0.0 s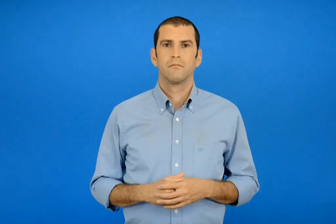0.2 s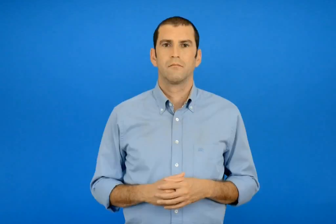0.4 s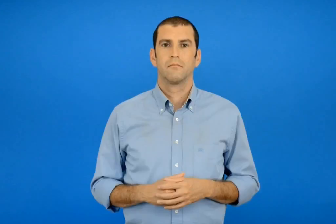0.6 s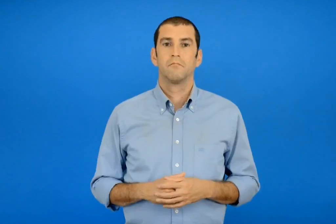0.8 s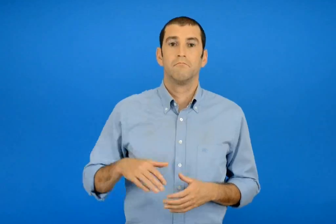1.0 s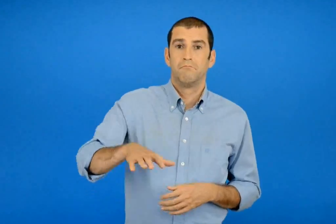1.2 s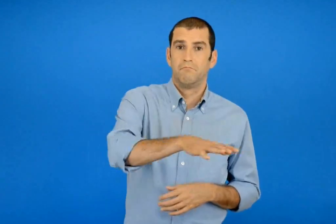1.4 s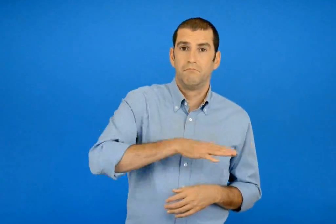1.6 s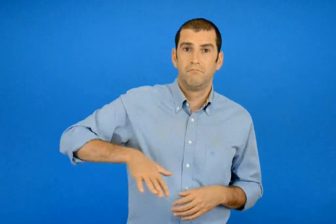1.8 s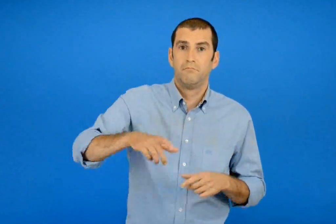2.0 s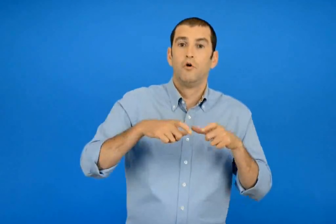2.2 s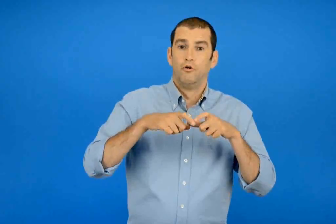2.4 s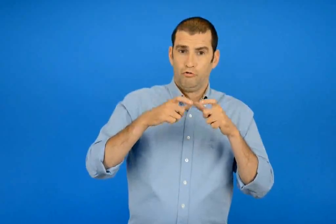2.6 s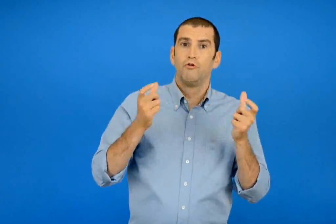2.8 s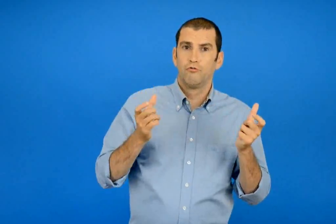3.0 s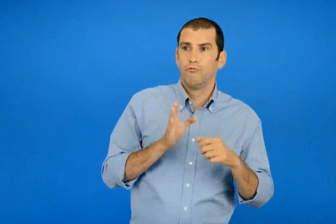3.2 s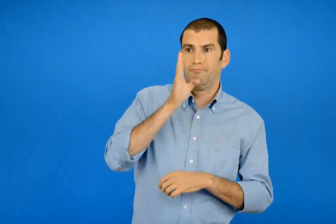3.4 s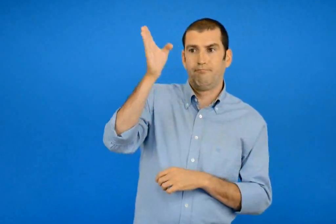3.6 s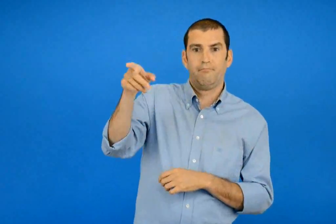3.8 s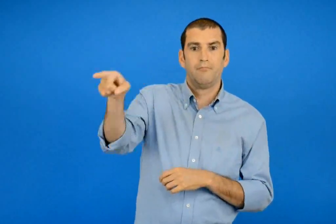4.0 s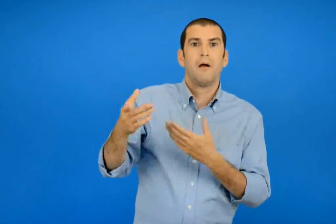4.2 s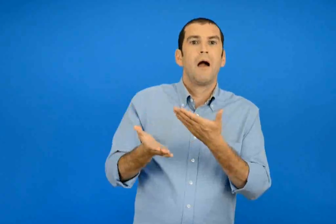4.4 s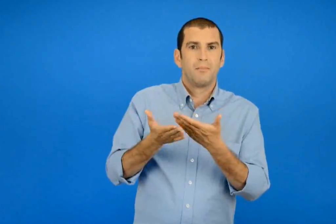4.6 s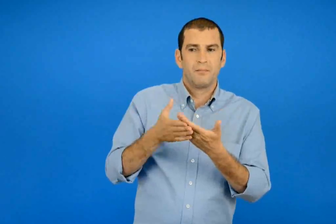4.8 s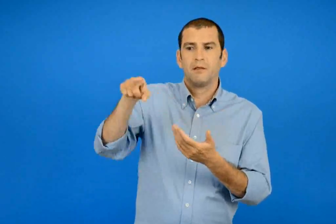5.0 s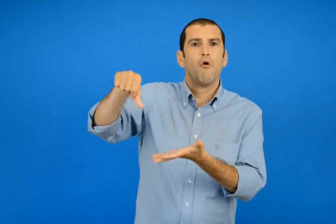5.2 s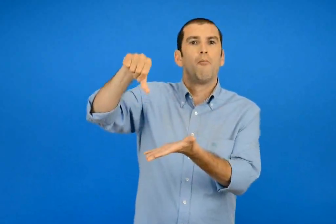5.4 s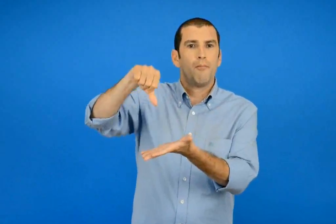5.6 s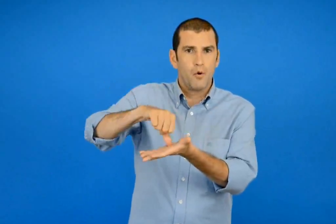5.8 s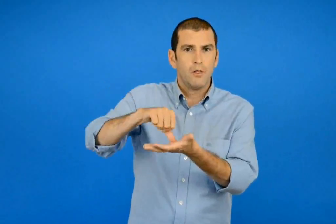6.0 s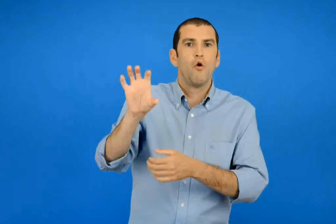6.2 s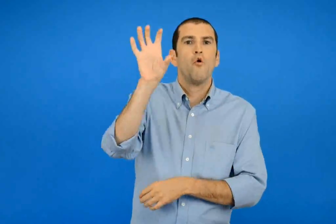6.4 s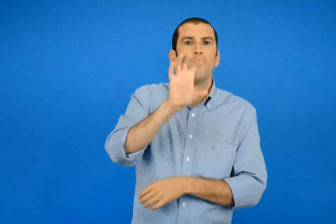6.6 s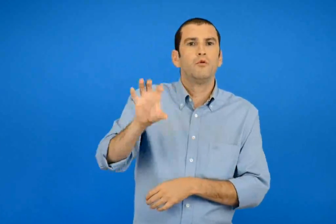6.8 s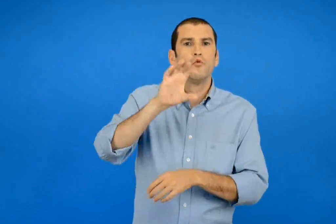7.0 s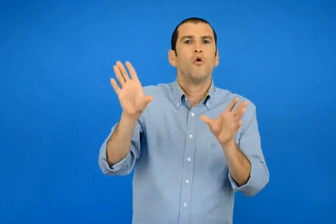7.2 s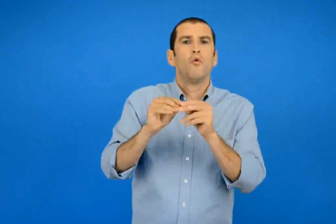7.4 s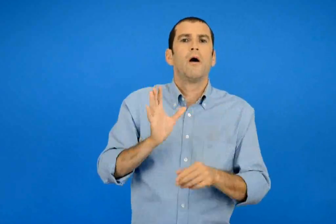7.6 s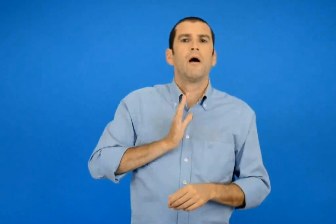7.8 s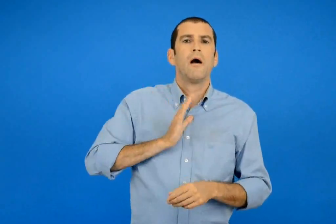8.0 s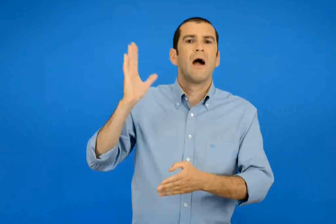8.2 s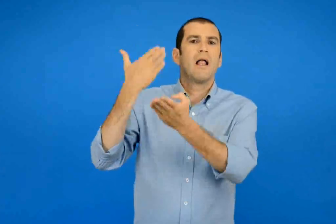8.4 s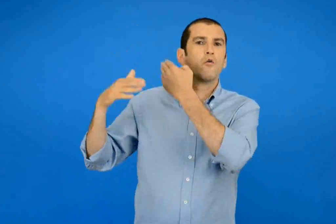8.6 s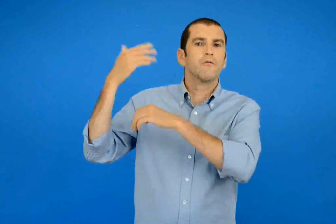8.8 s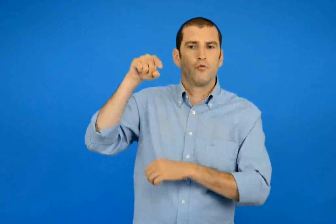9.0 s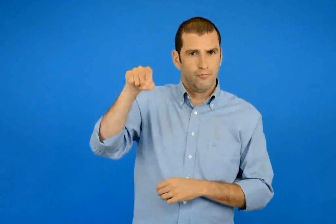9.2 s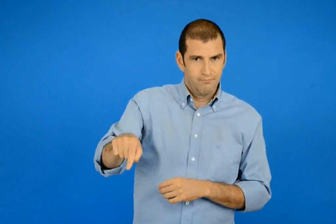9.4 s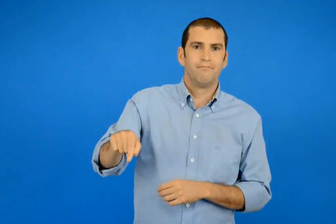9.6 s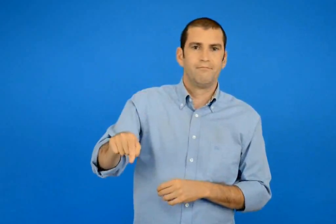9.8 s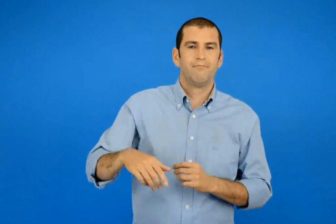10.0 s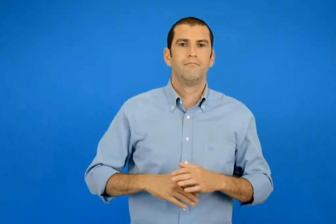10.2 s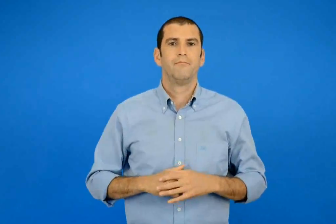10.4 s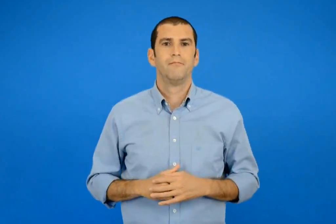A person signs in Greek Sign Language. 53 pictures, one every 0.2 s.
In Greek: το σχολείο θα πραγματοποιήσει επίσκεψη στο λαογραφικό μουσείο της πόλης
